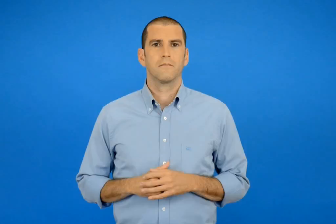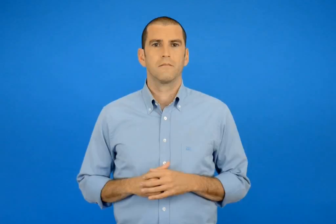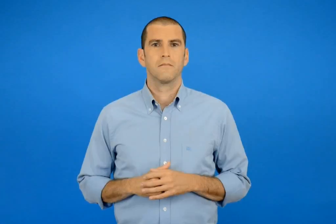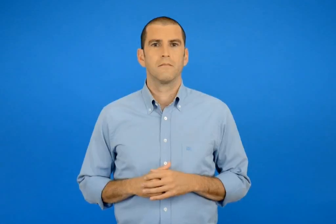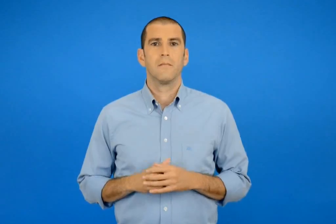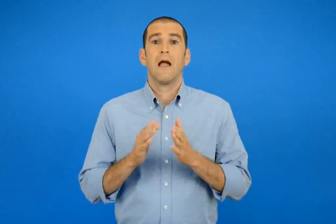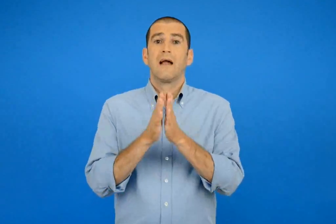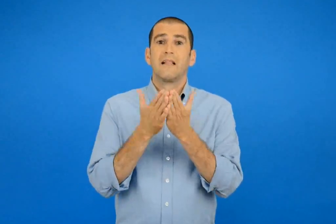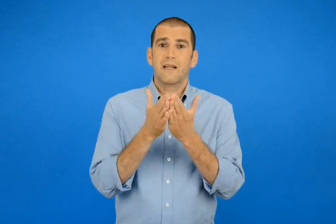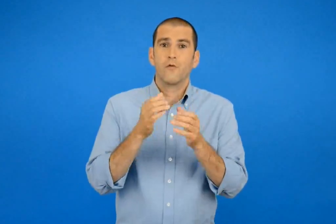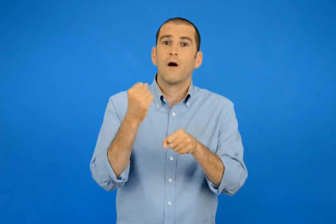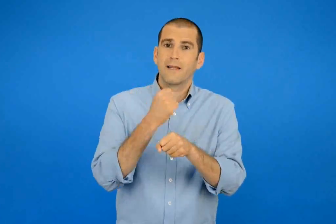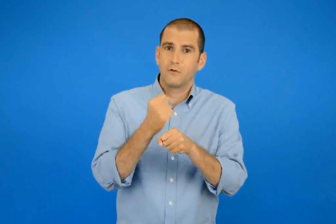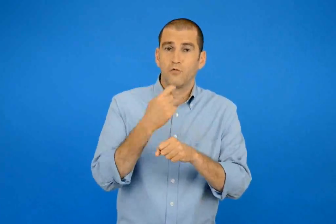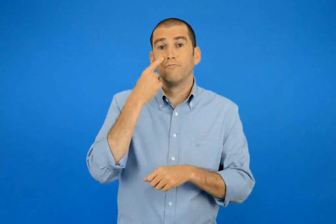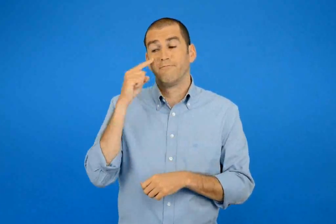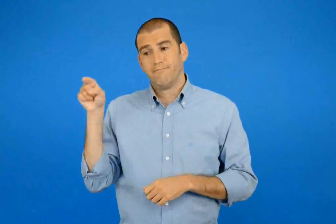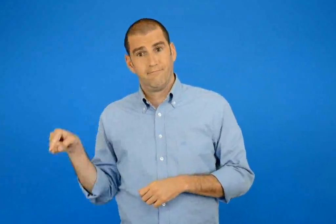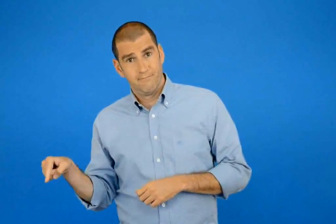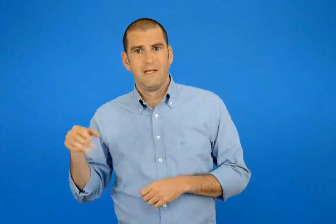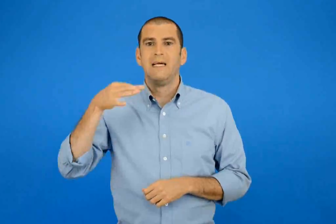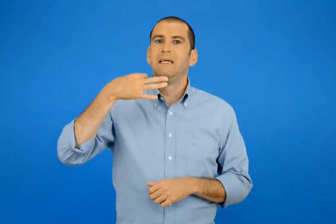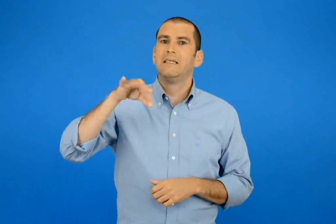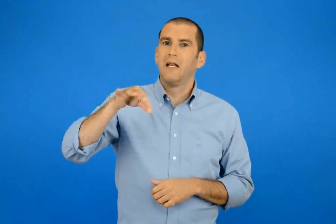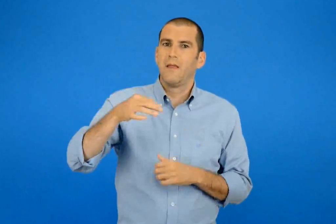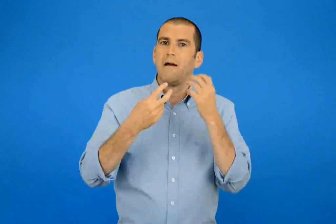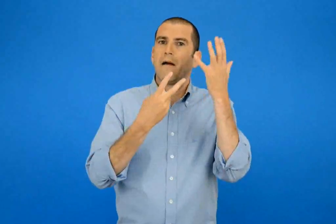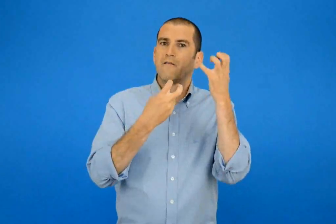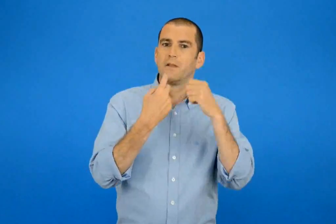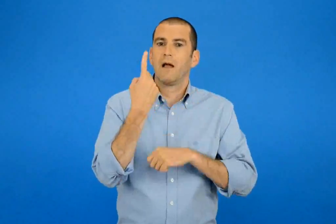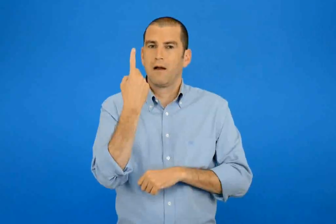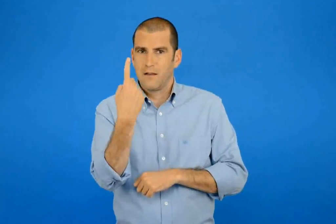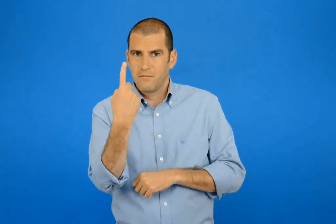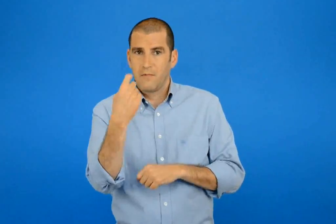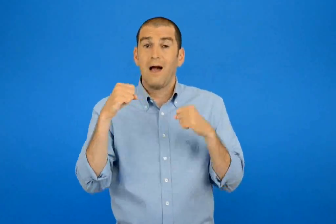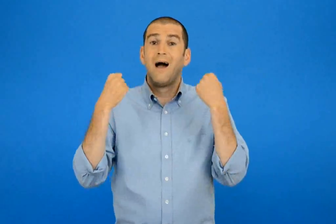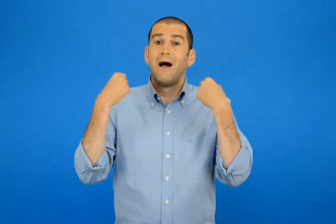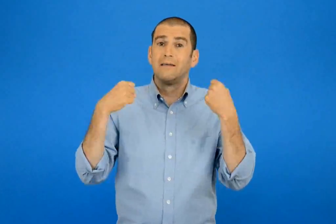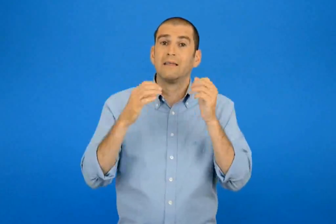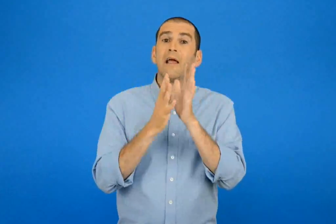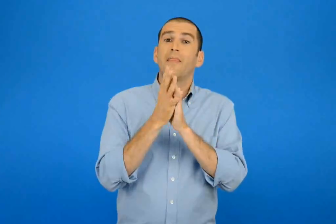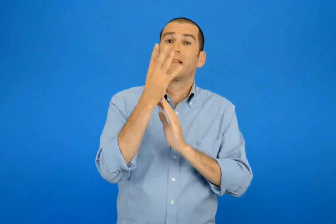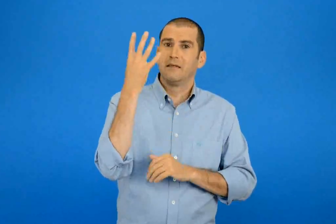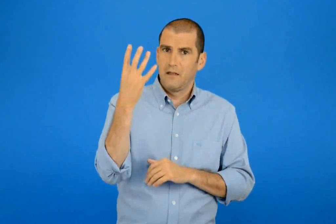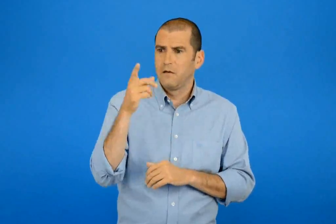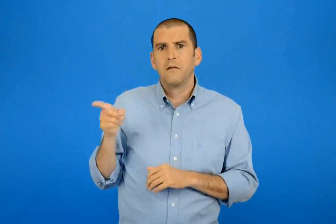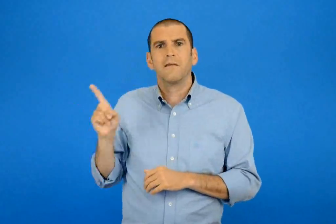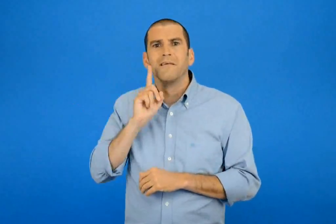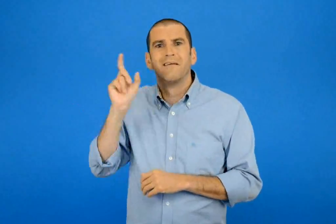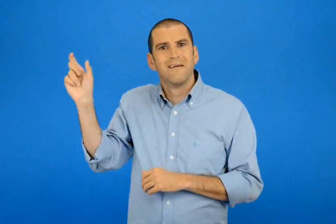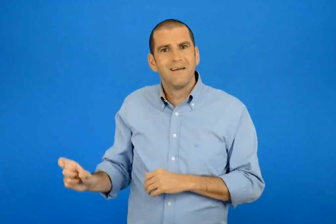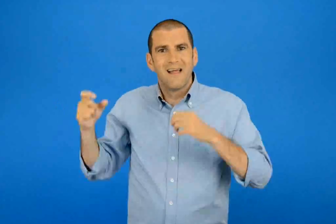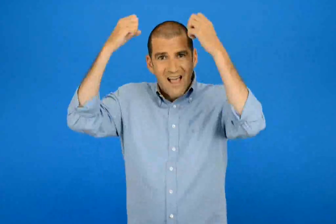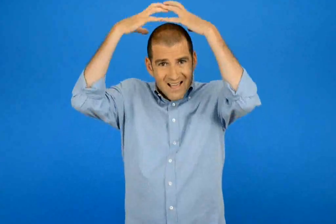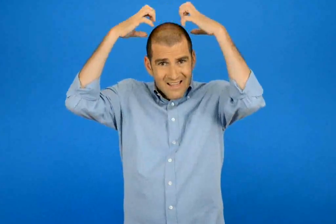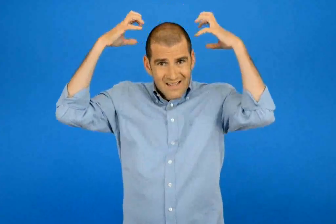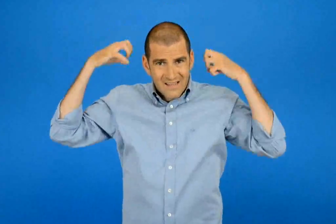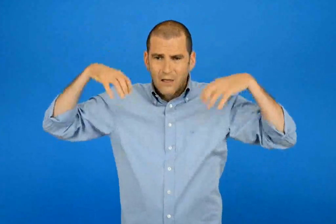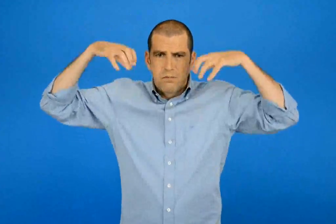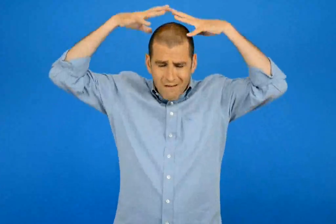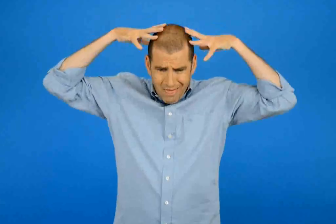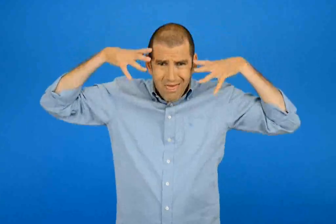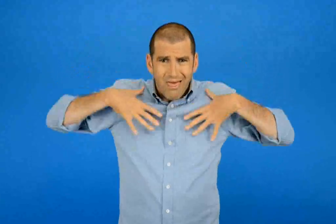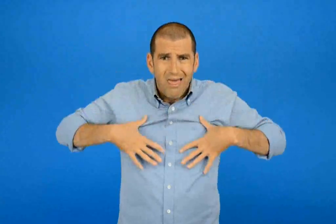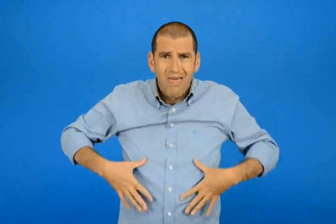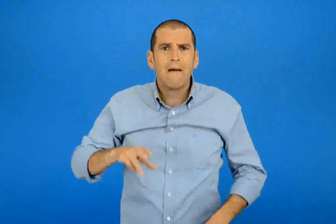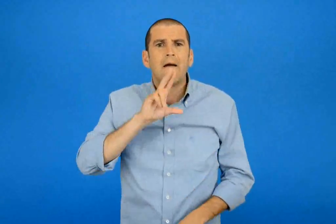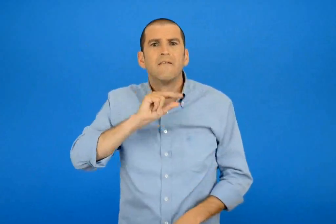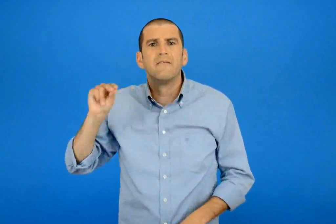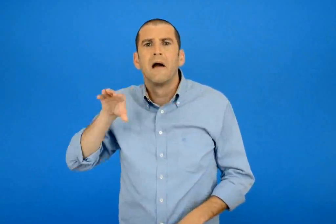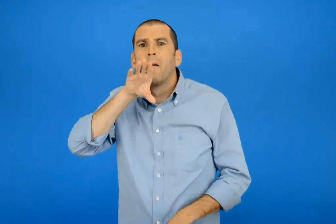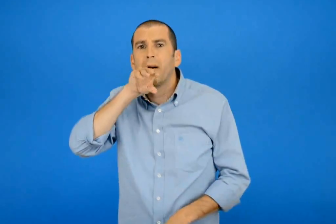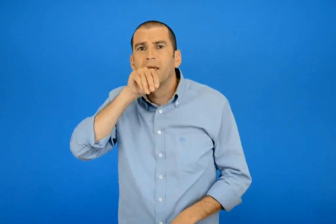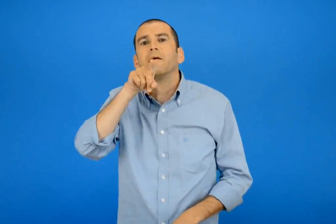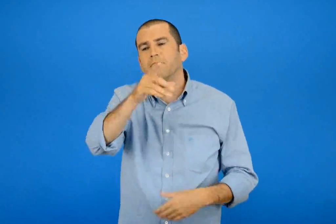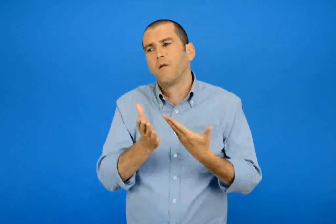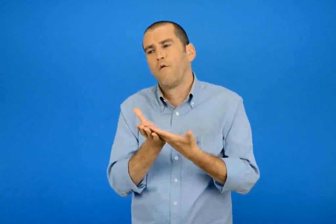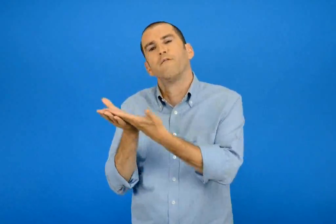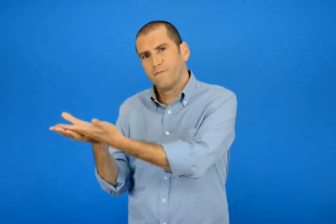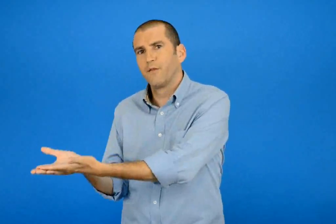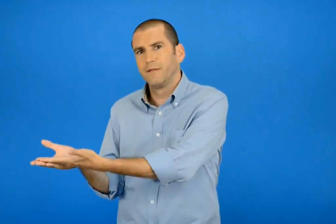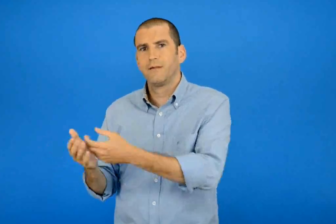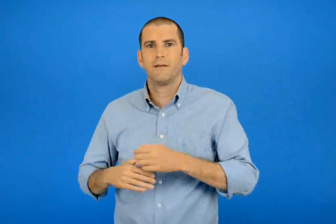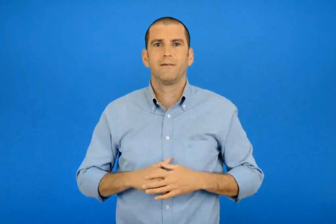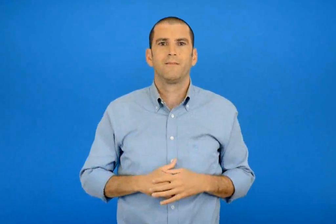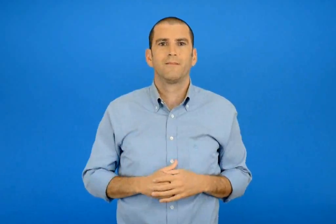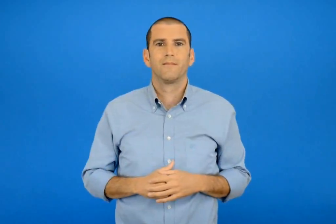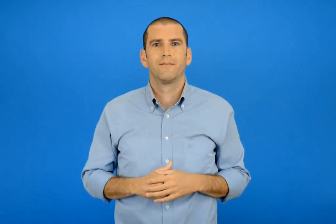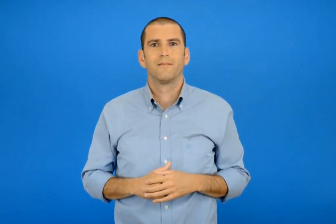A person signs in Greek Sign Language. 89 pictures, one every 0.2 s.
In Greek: πήγαινε στην άσκηση 14 στη σελίδα 71 του τετραδίου εργασιών και βοήθησε τη γαληνή που έγινε παπί
